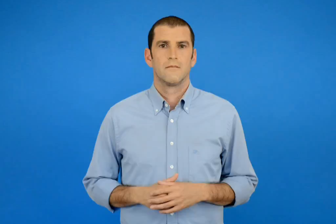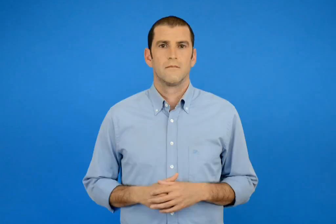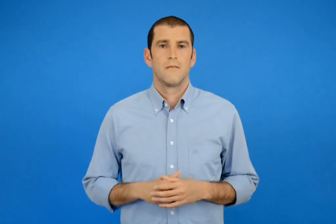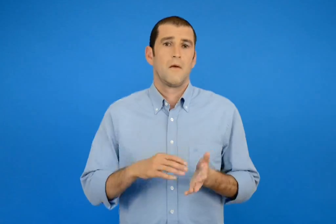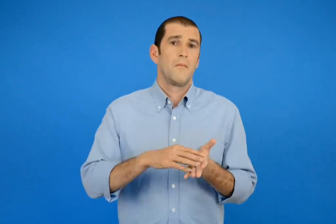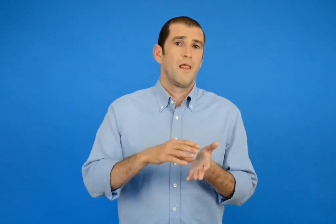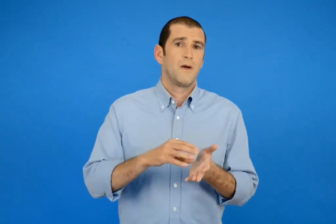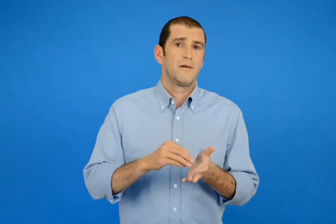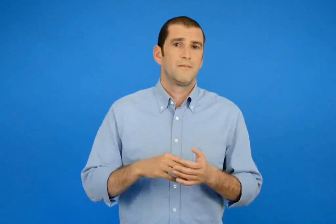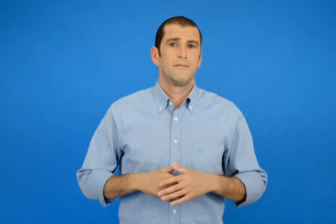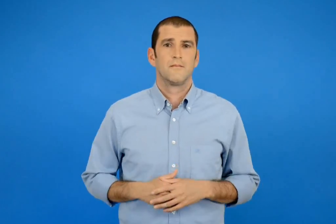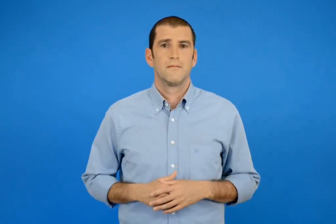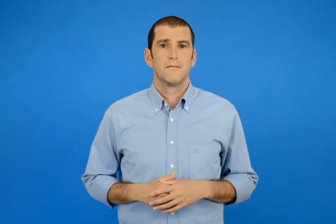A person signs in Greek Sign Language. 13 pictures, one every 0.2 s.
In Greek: παράδειγμα
